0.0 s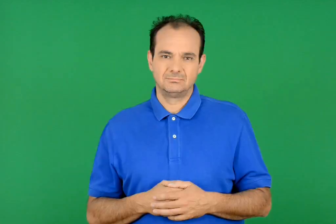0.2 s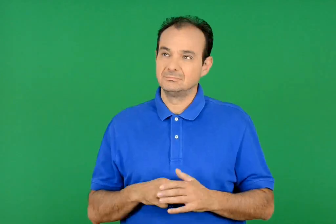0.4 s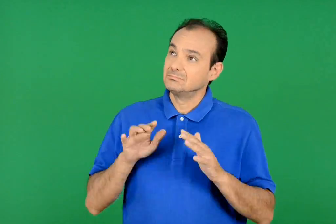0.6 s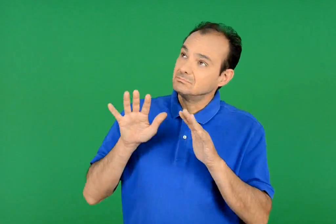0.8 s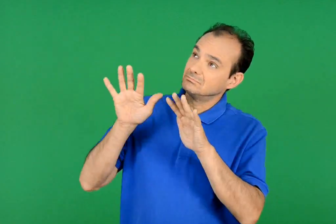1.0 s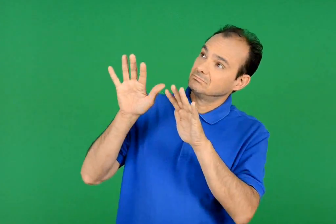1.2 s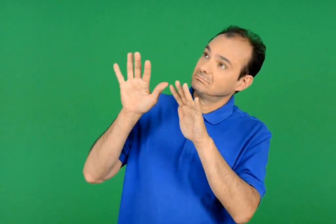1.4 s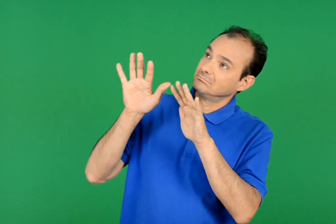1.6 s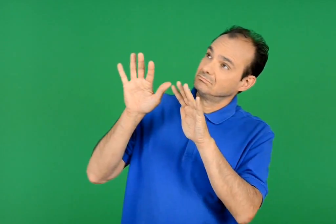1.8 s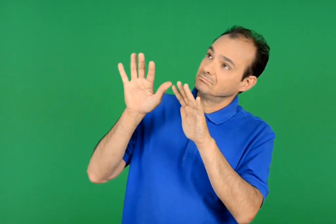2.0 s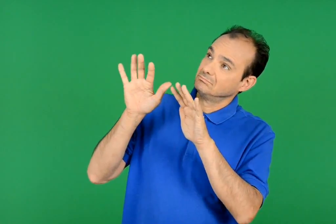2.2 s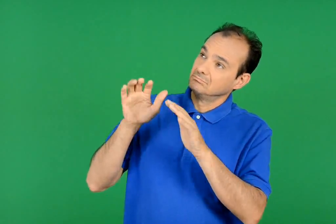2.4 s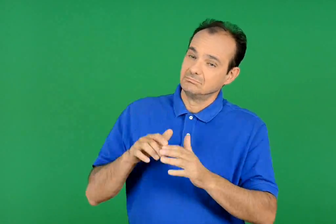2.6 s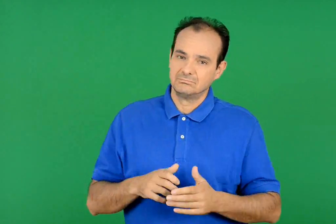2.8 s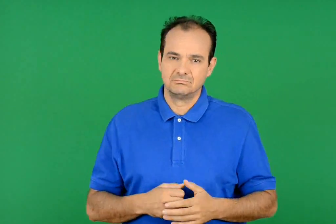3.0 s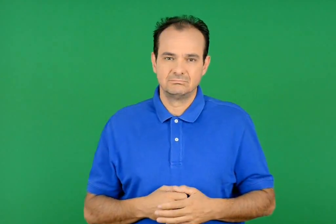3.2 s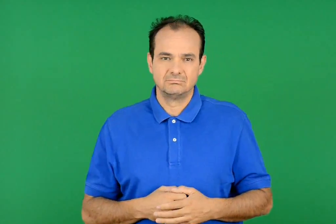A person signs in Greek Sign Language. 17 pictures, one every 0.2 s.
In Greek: προς τα πάνω
